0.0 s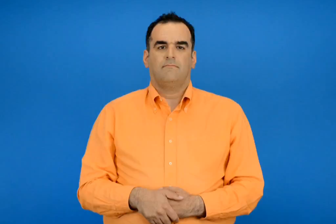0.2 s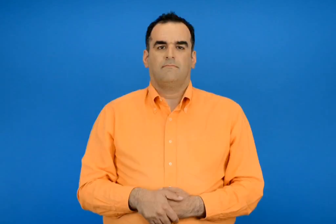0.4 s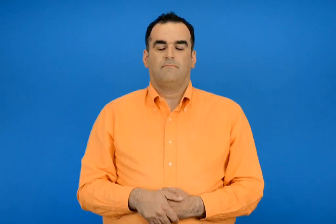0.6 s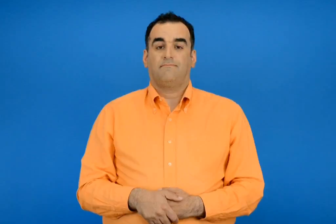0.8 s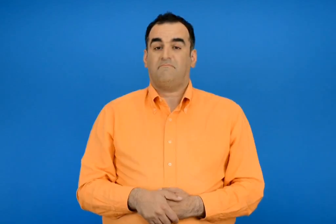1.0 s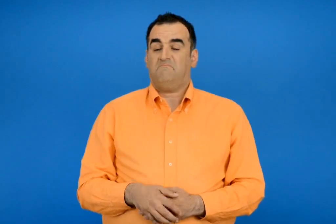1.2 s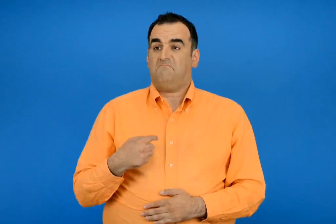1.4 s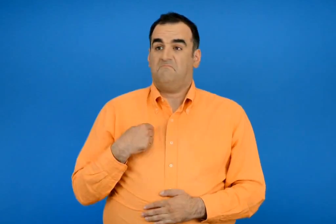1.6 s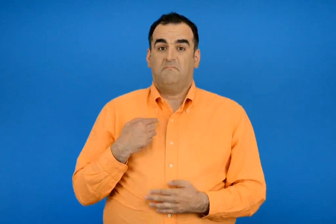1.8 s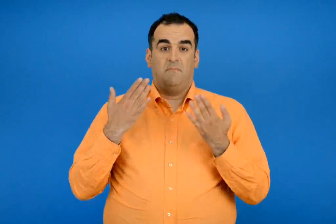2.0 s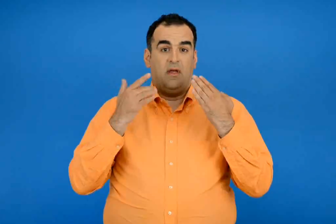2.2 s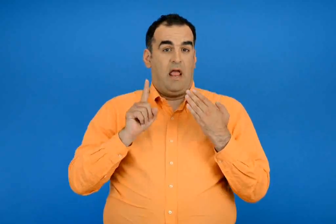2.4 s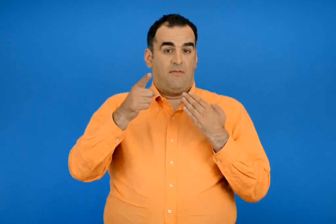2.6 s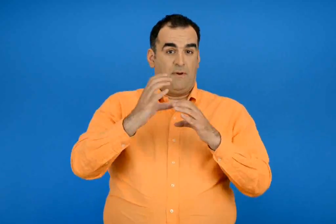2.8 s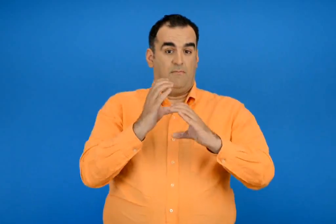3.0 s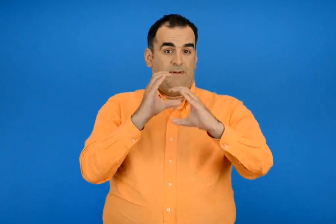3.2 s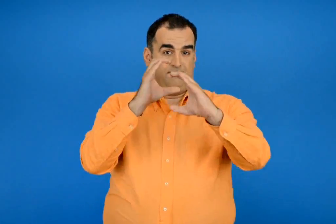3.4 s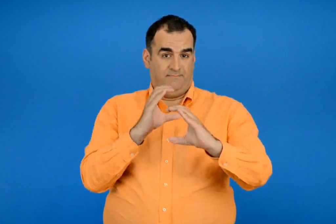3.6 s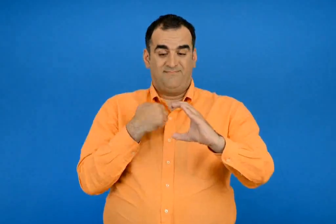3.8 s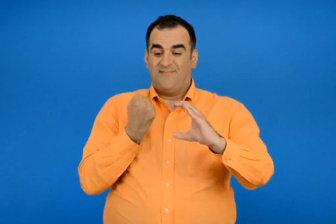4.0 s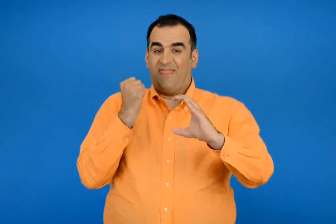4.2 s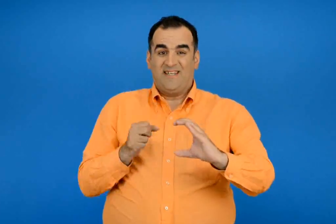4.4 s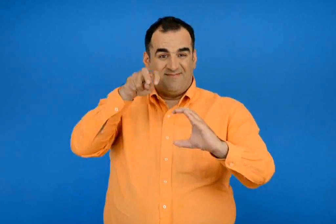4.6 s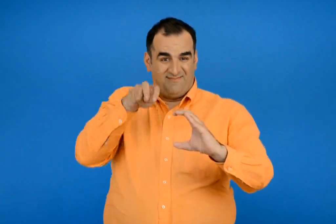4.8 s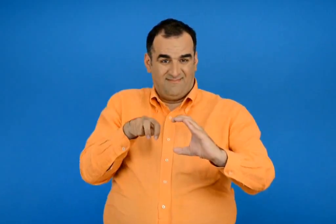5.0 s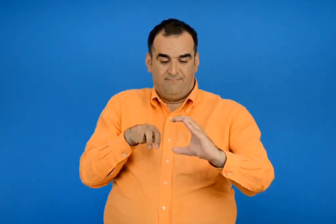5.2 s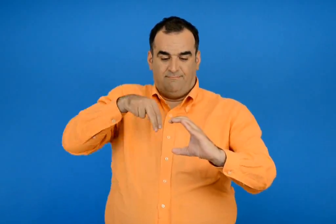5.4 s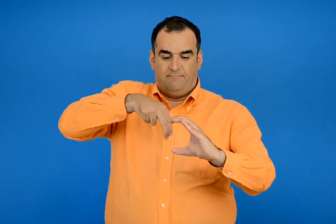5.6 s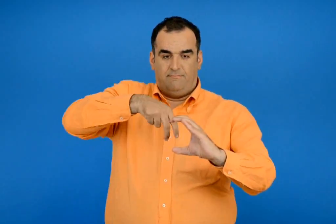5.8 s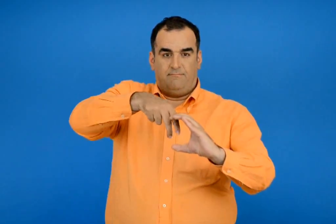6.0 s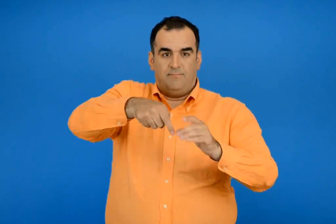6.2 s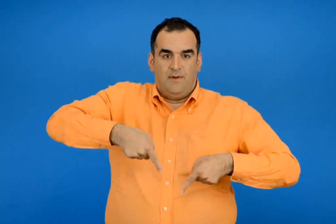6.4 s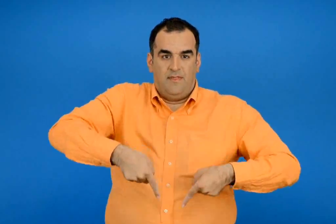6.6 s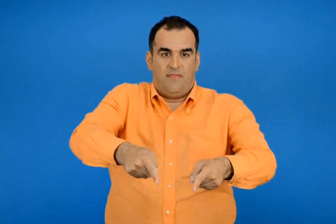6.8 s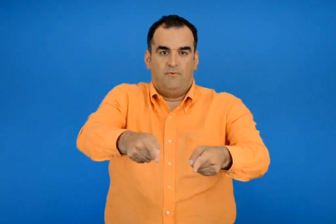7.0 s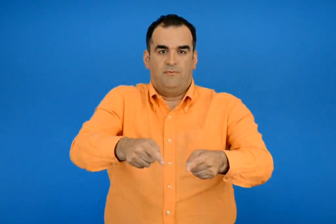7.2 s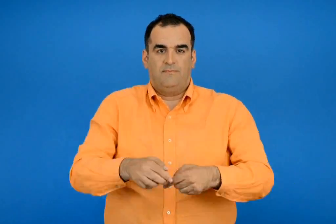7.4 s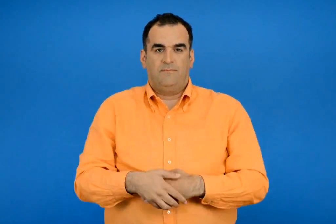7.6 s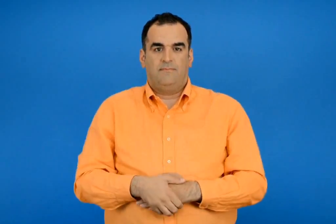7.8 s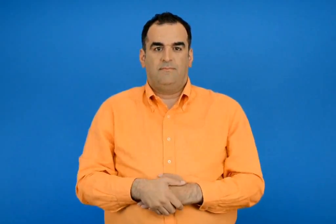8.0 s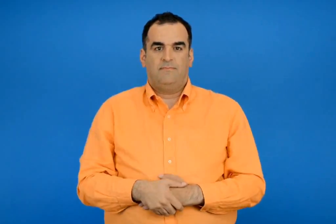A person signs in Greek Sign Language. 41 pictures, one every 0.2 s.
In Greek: όταν πηγαίνω εκδρομή με το λεωφορείο σηκώνομαι από τη θέση μου και περπατώ στο διάδρομο
